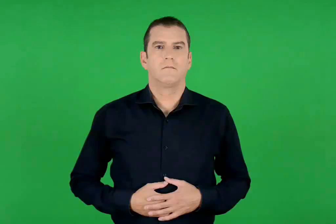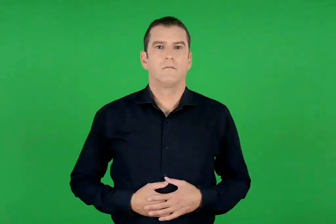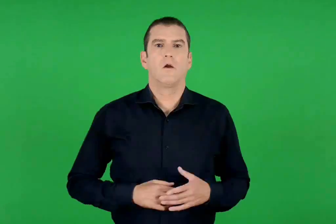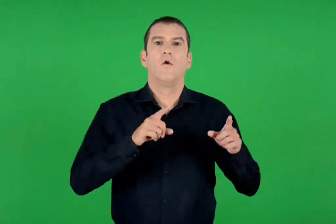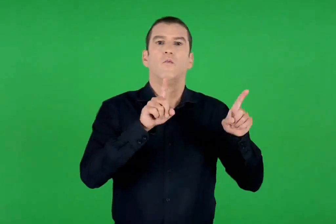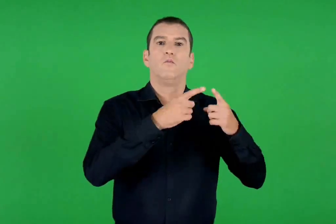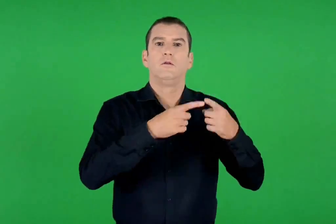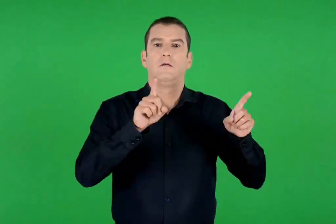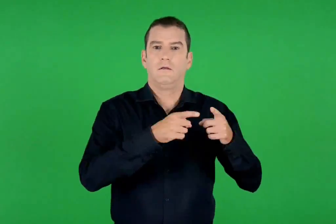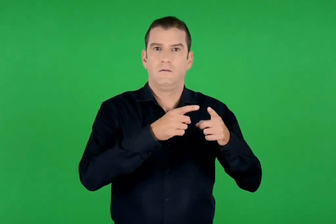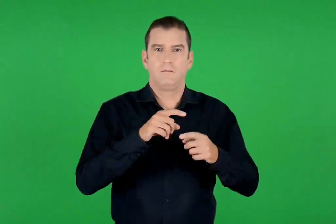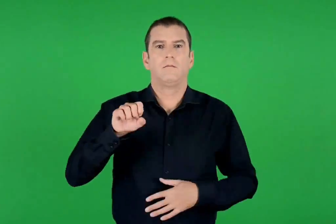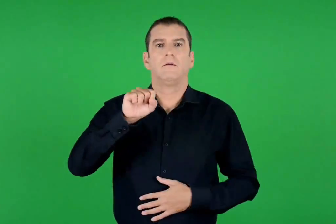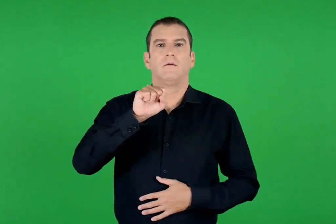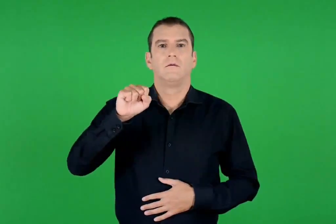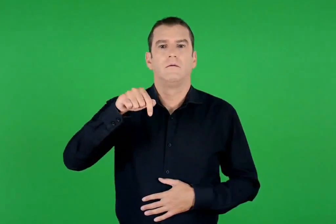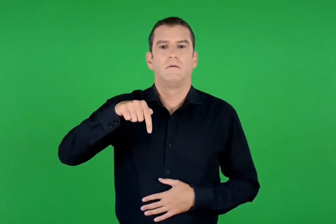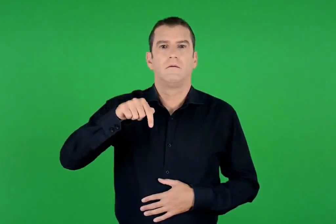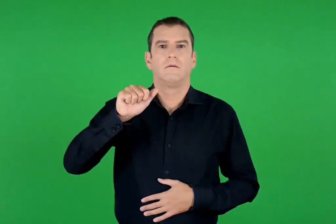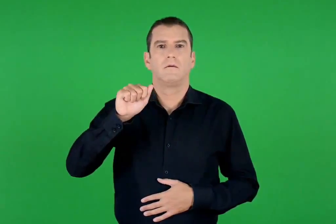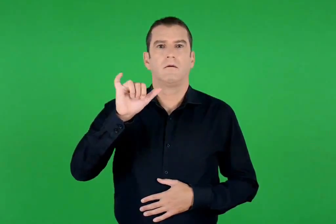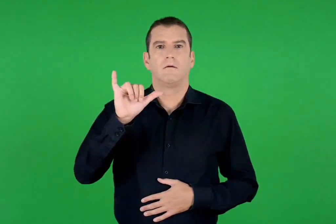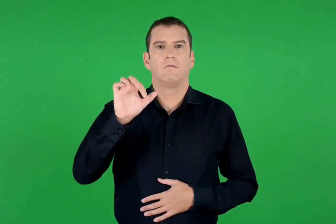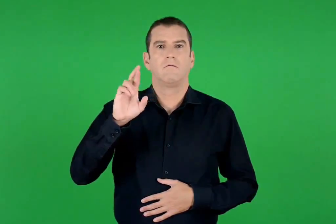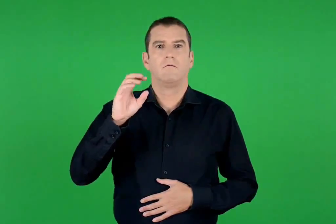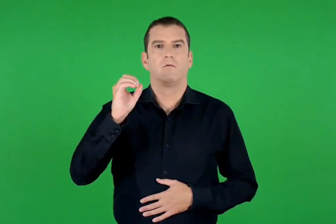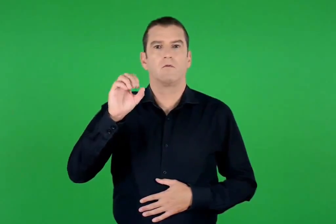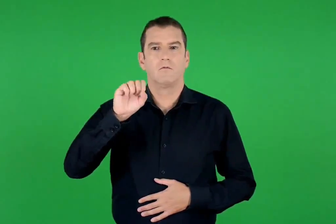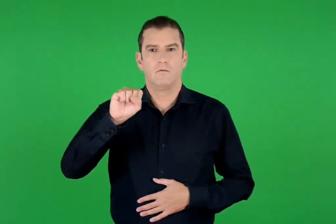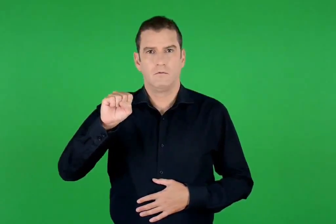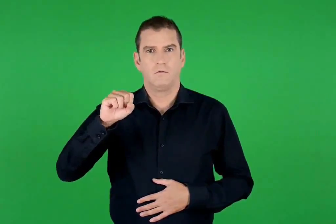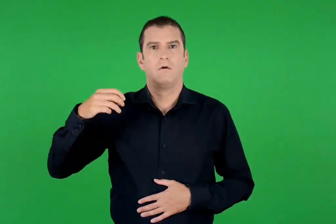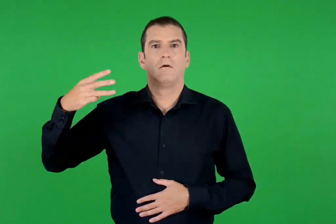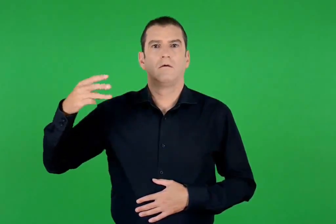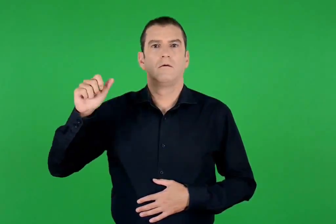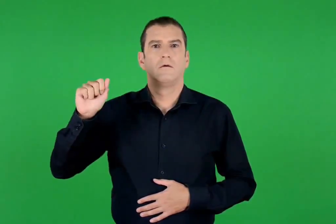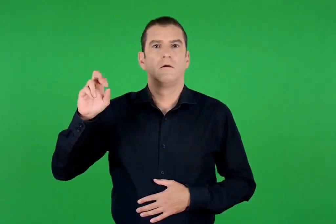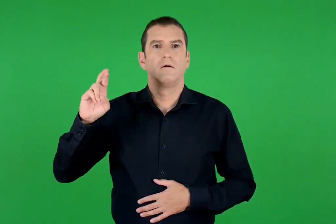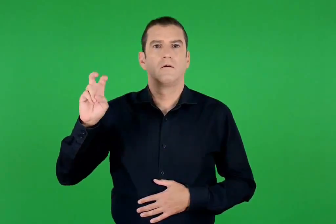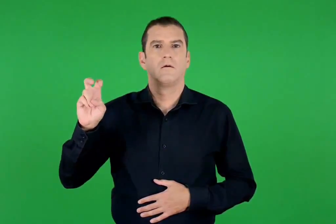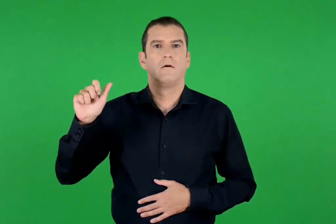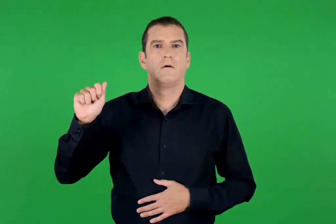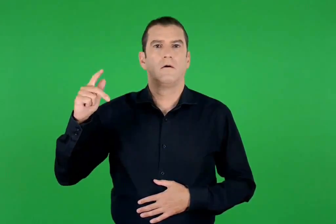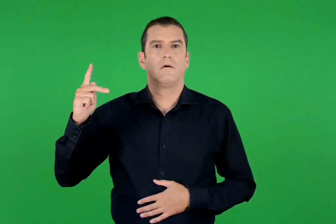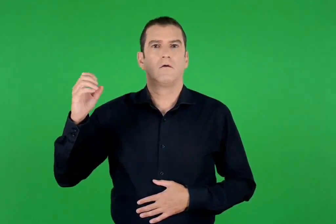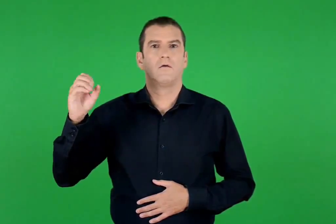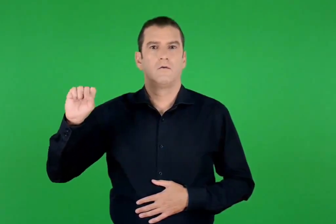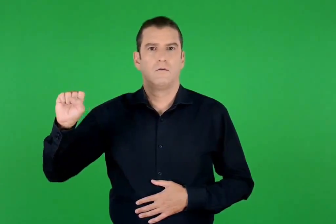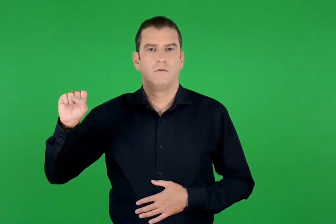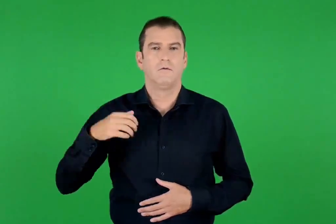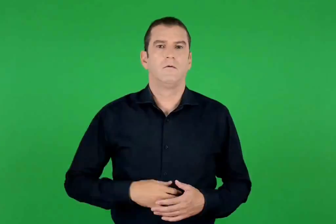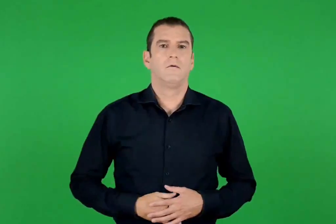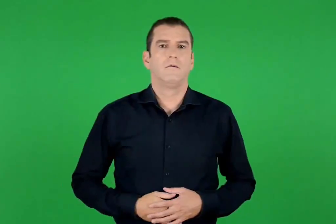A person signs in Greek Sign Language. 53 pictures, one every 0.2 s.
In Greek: μουσική σταύρος ξαρχάκος
